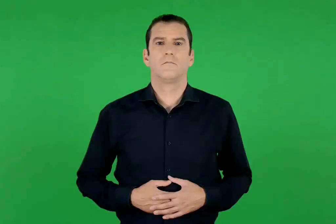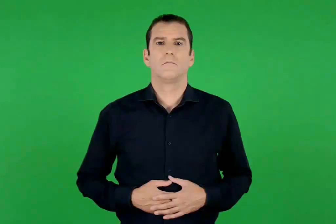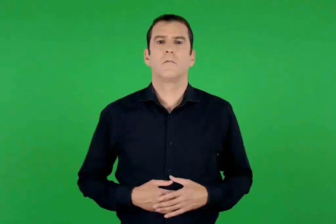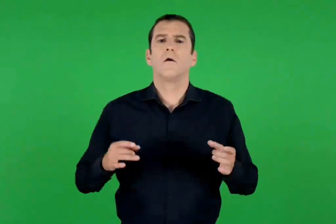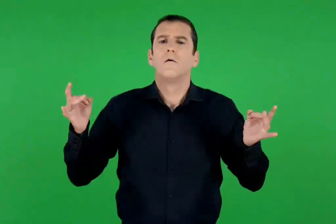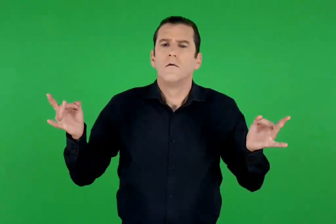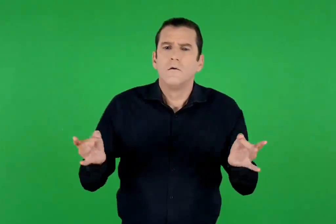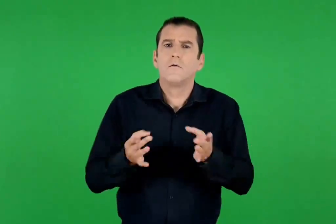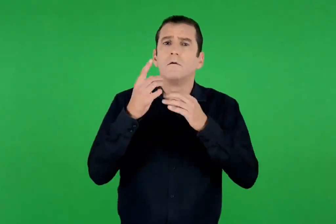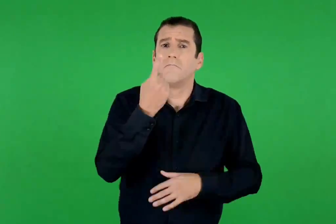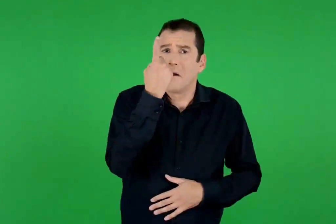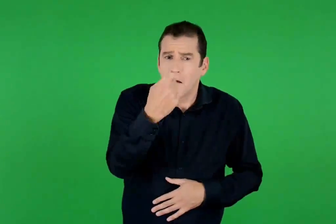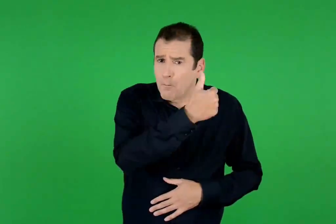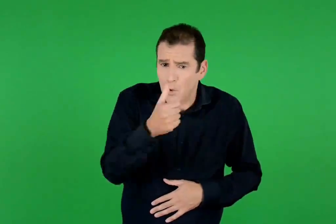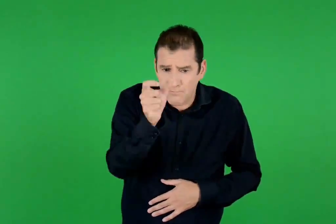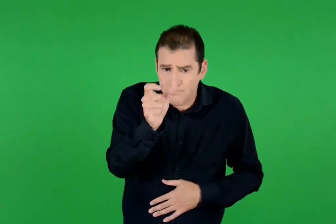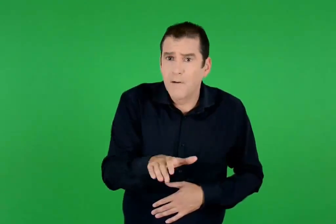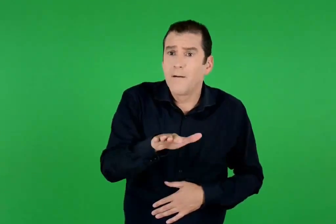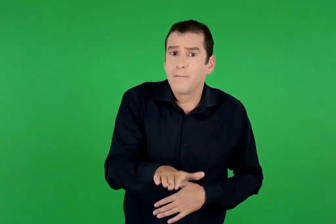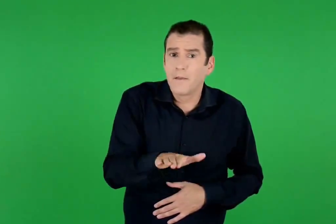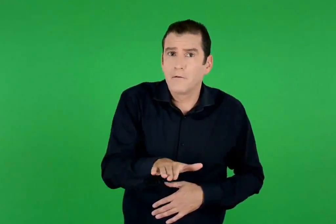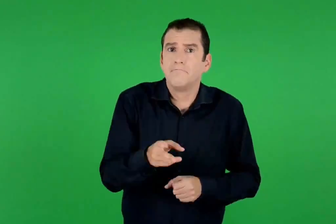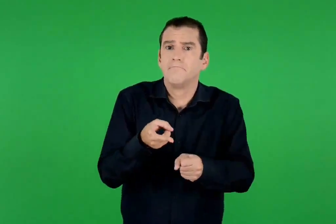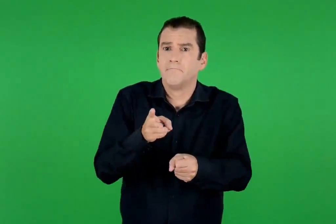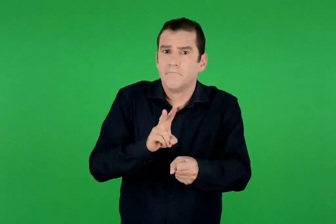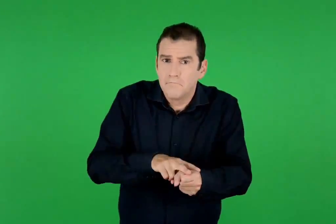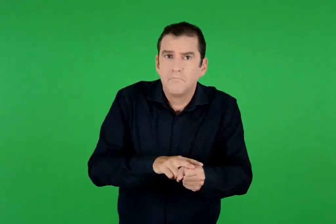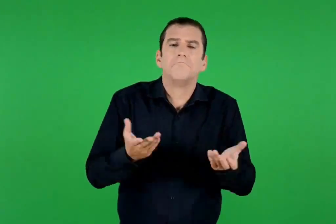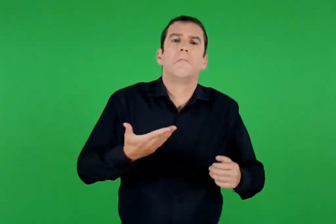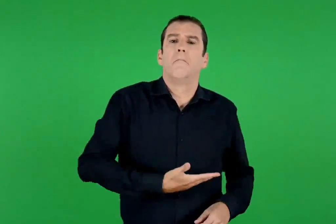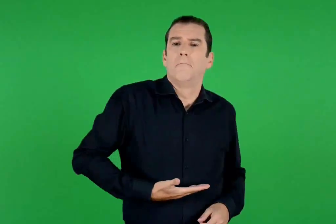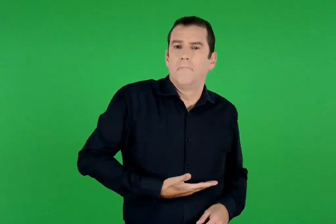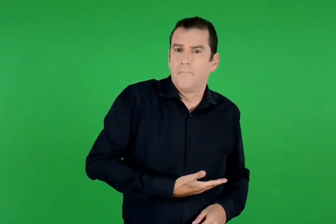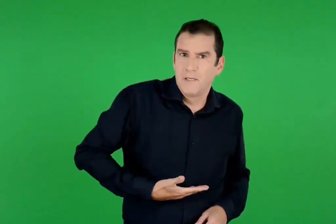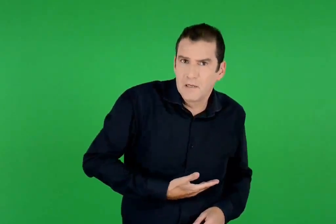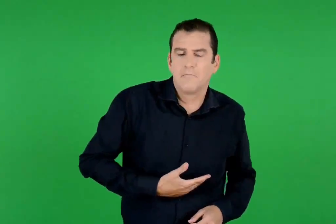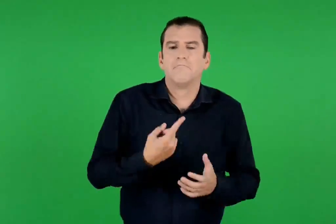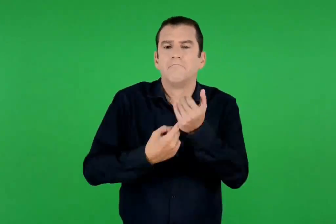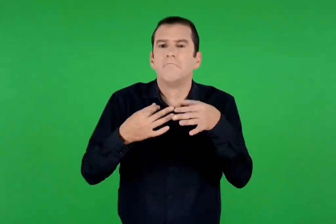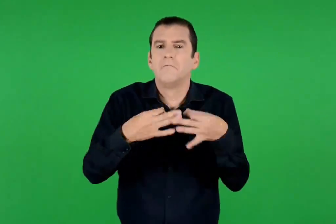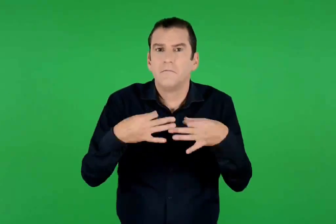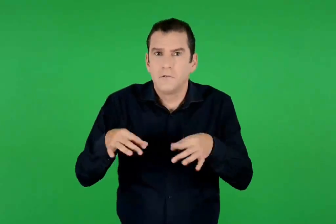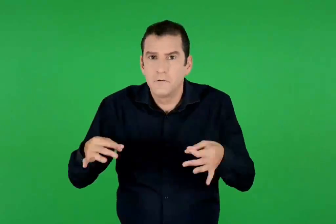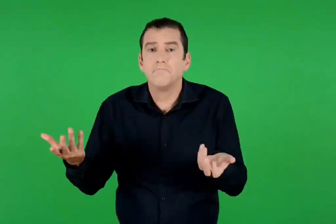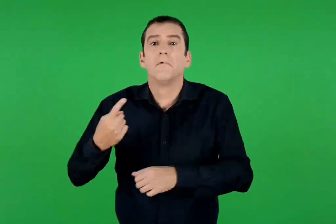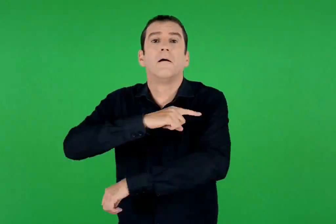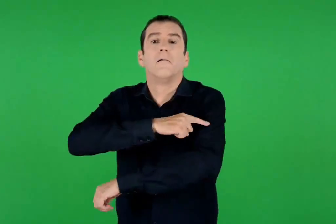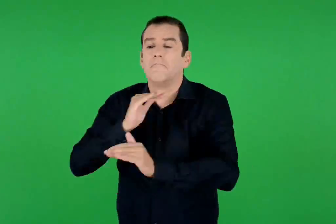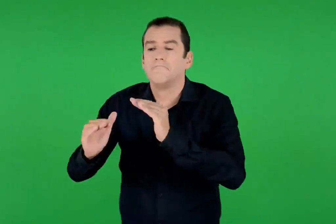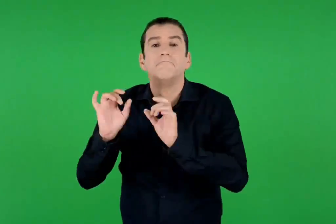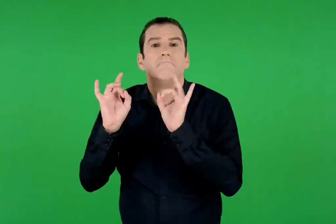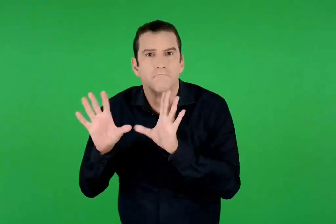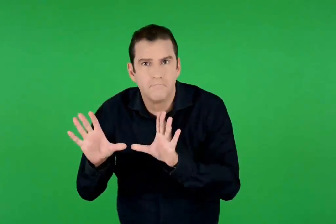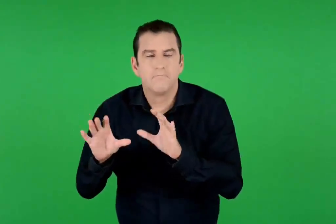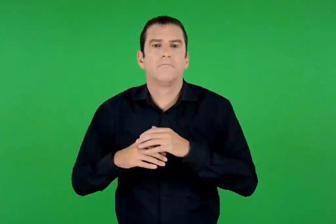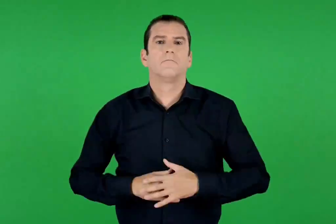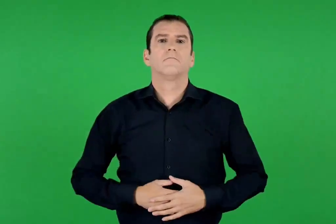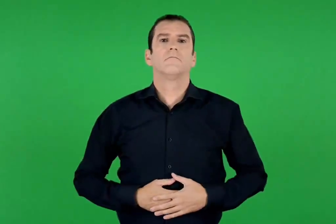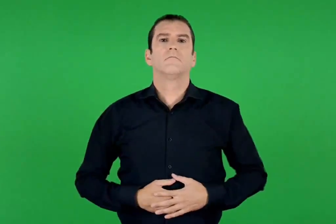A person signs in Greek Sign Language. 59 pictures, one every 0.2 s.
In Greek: όταν και ένα μόνο παιδάκι πεθαίνει από την πείνα , τις στερήσεις και την έλλειψη περίθαλψης
